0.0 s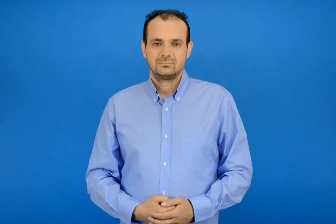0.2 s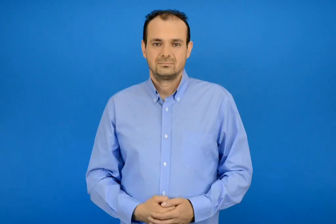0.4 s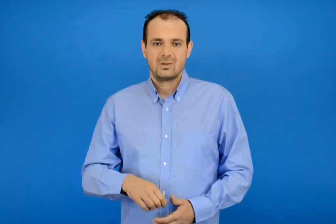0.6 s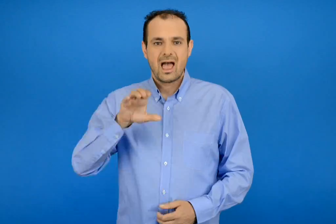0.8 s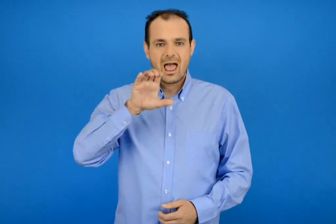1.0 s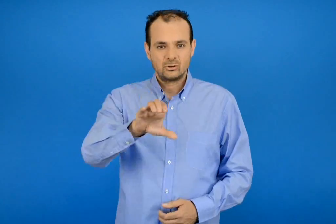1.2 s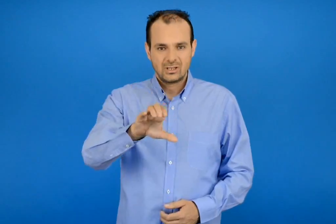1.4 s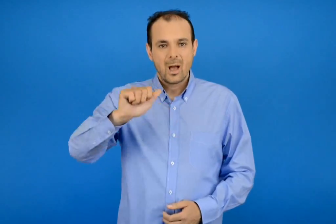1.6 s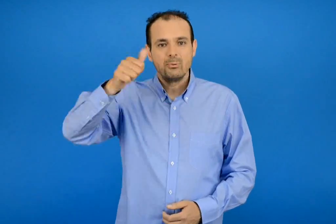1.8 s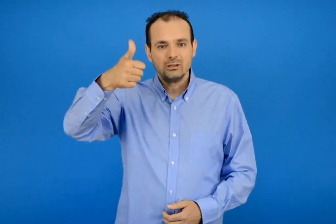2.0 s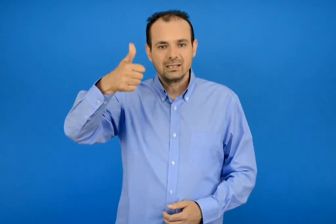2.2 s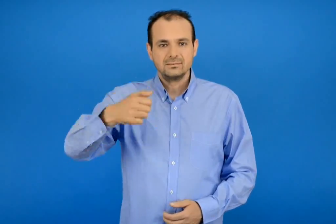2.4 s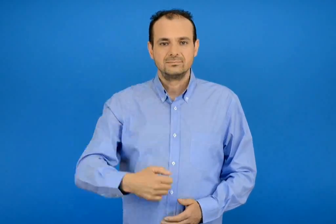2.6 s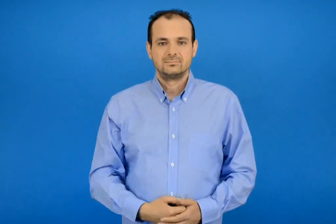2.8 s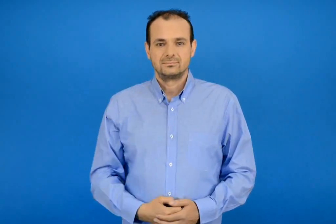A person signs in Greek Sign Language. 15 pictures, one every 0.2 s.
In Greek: ενότητα 1η
